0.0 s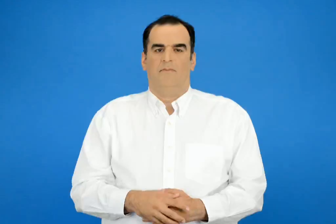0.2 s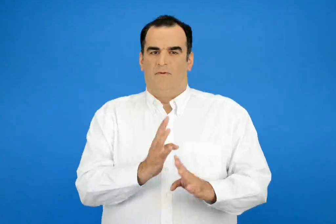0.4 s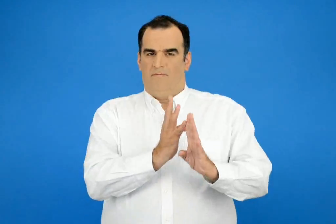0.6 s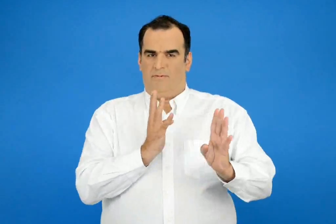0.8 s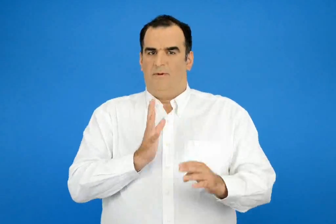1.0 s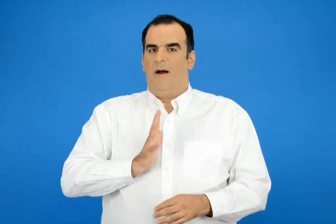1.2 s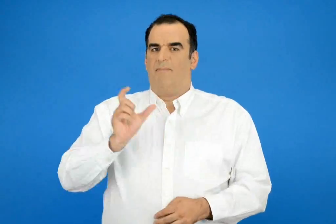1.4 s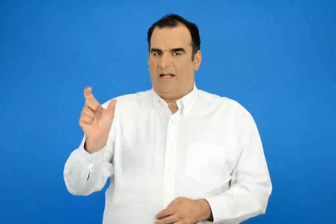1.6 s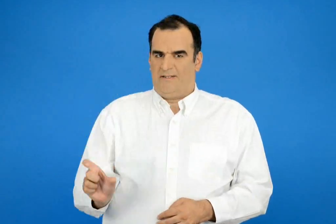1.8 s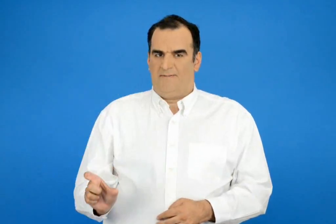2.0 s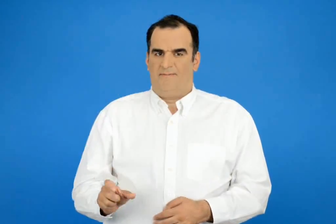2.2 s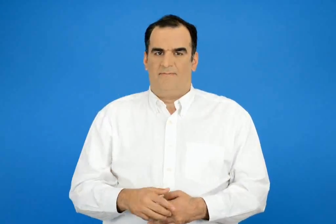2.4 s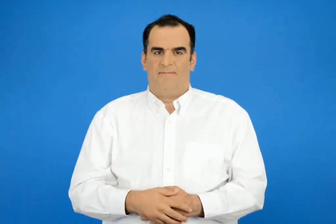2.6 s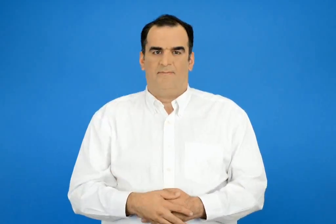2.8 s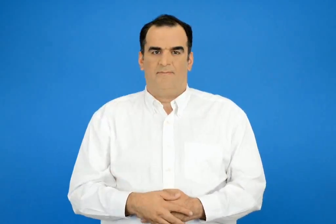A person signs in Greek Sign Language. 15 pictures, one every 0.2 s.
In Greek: επιβάτης
